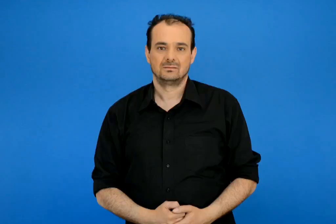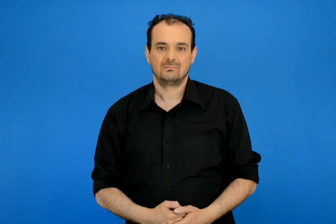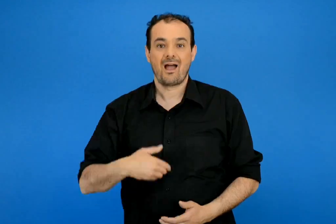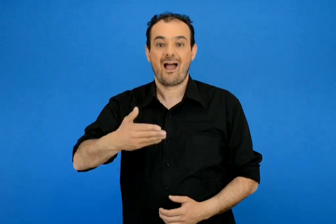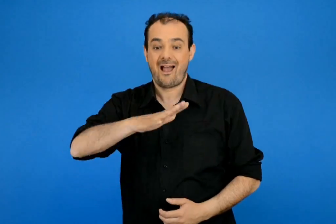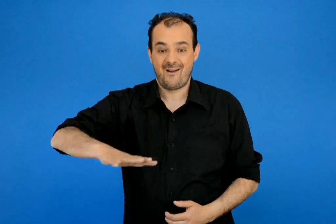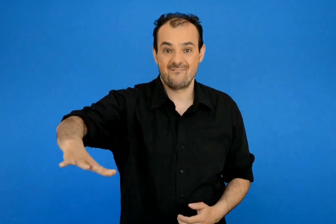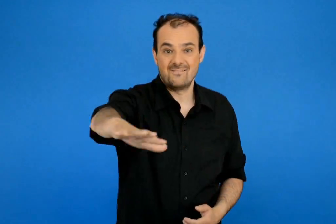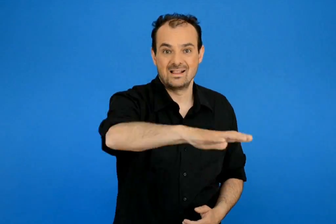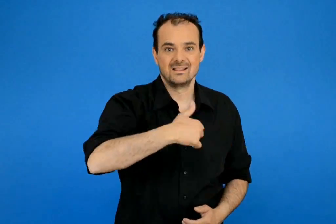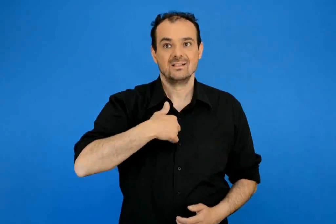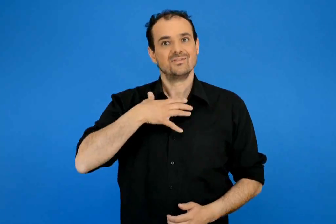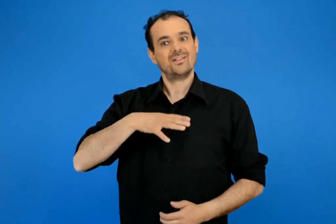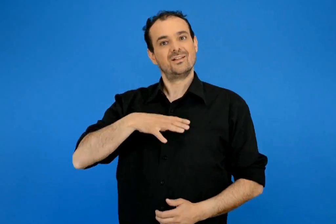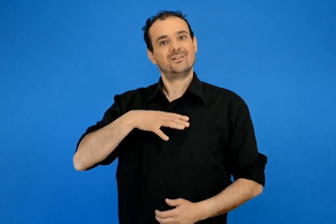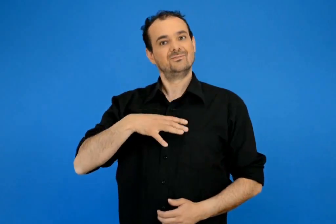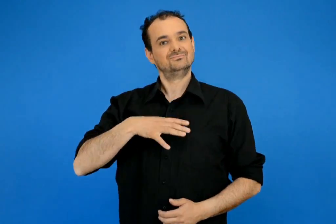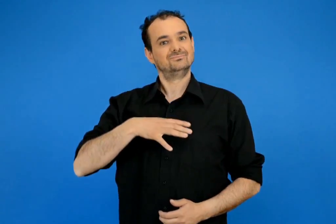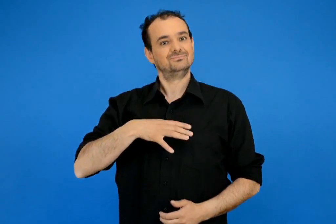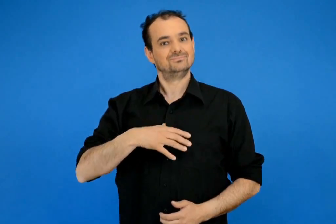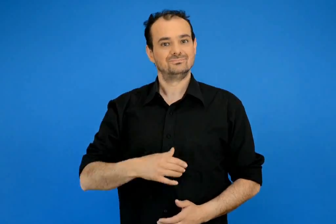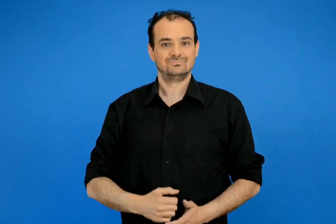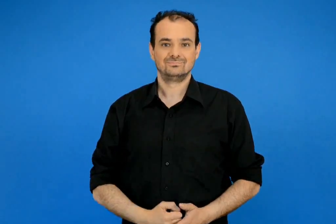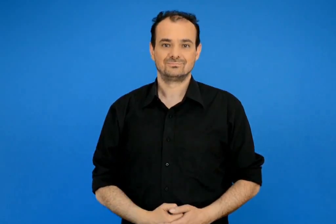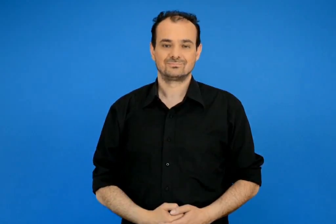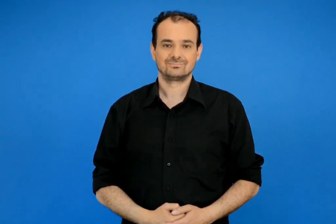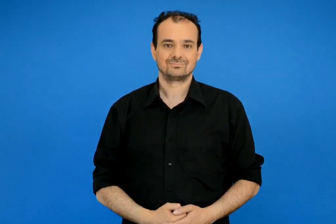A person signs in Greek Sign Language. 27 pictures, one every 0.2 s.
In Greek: η αυλή μας θα ήθελα να
